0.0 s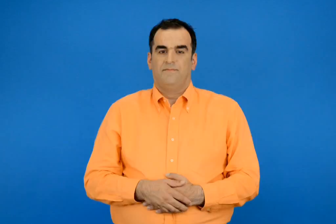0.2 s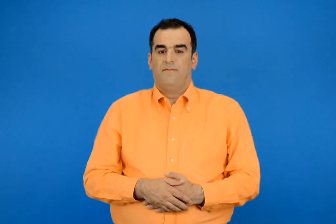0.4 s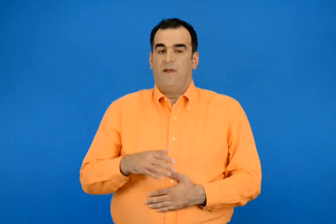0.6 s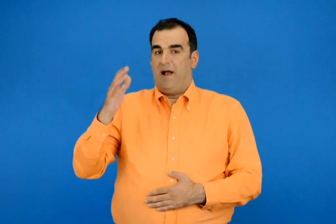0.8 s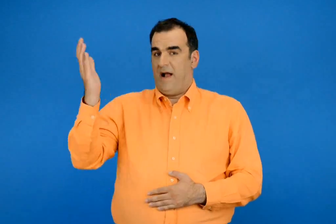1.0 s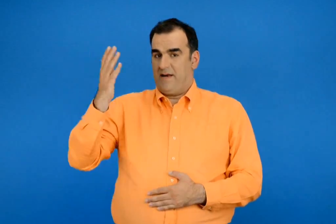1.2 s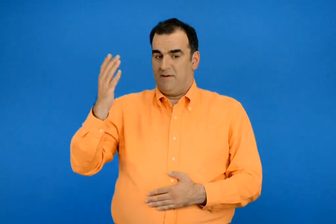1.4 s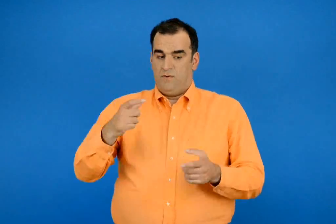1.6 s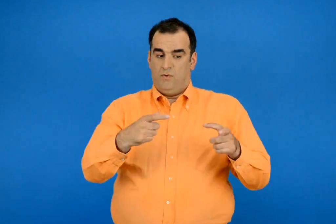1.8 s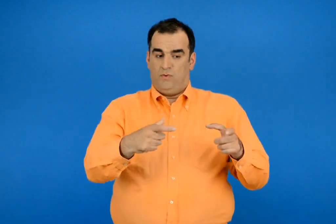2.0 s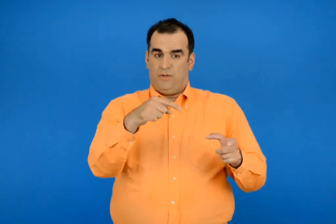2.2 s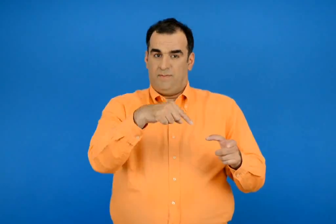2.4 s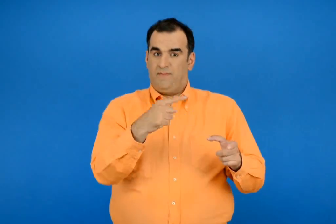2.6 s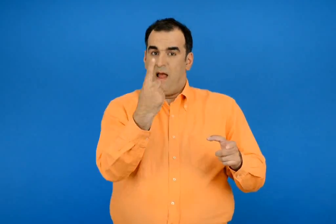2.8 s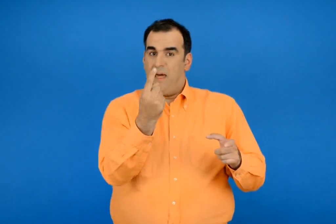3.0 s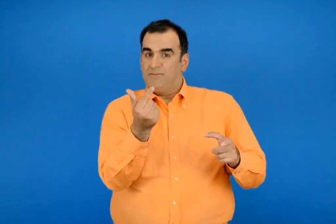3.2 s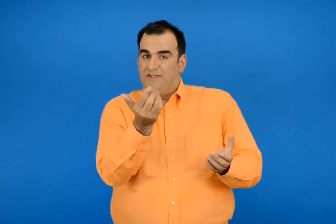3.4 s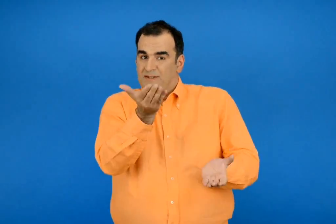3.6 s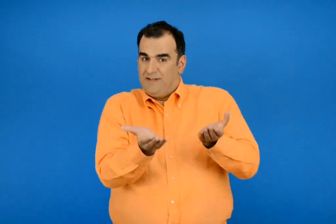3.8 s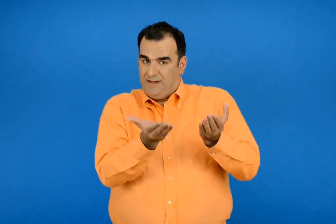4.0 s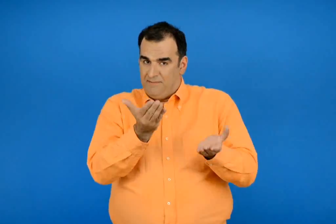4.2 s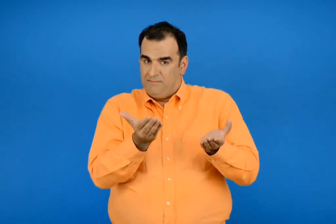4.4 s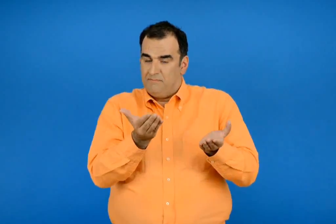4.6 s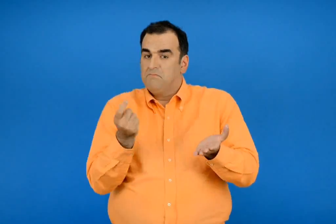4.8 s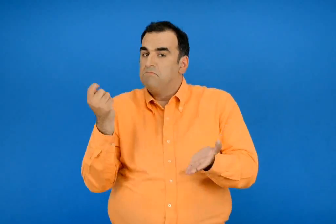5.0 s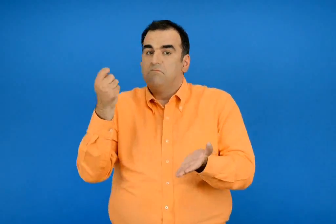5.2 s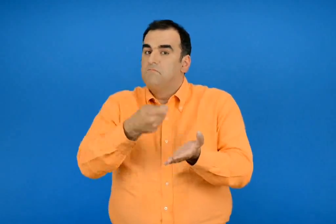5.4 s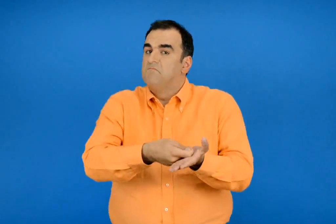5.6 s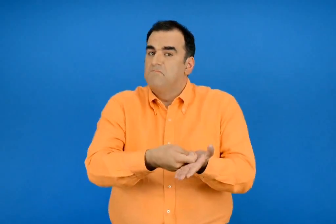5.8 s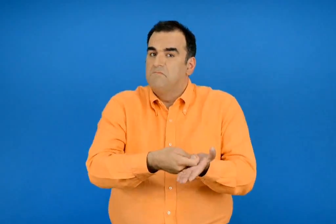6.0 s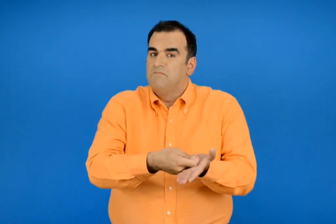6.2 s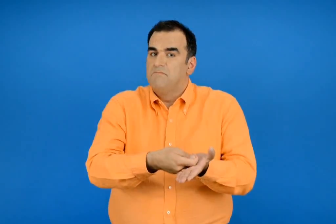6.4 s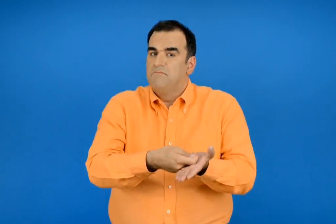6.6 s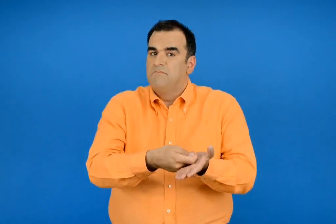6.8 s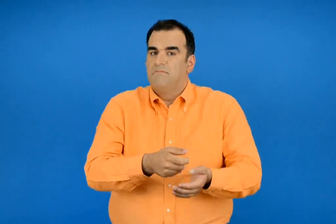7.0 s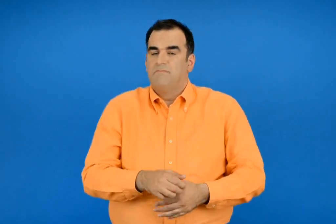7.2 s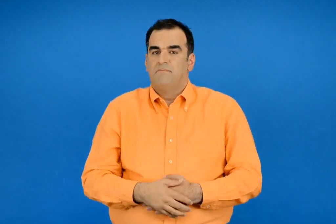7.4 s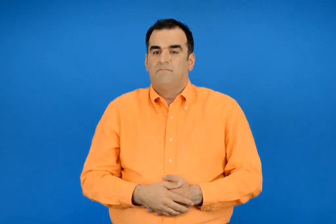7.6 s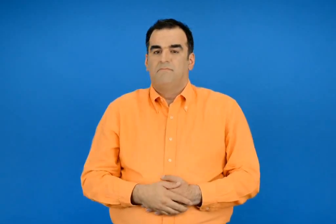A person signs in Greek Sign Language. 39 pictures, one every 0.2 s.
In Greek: αν αγόραζε τούρτα ενάμισι κιλού θα πλήρωνε
